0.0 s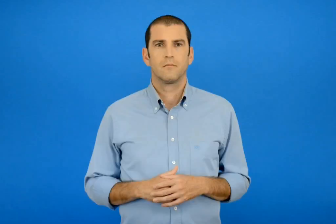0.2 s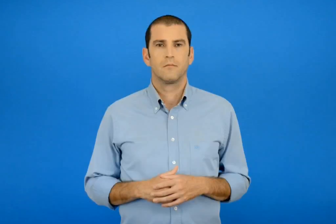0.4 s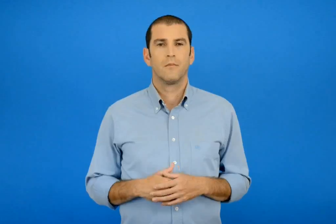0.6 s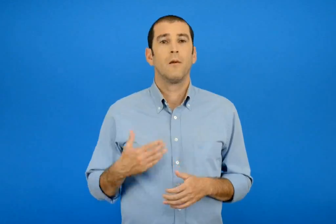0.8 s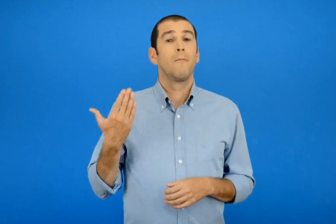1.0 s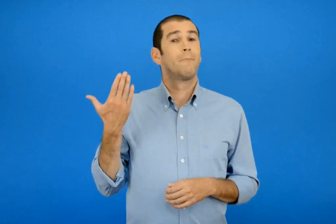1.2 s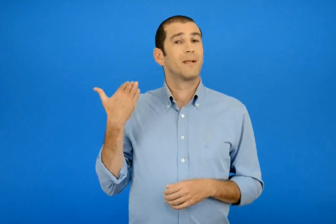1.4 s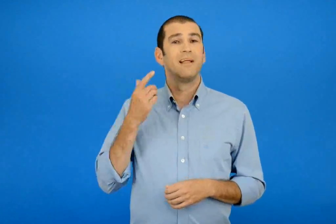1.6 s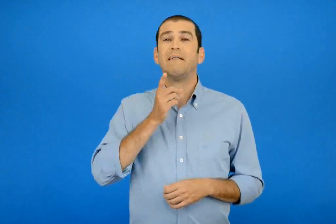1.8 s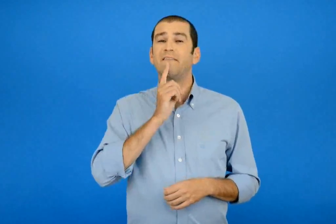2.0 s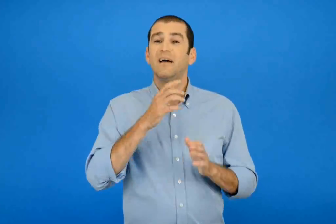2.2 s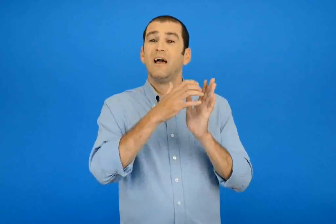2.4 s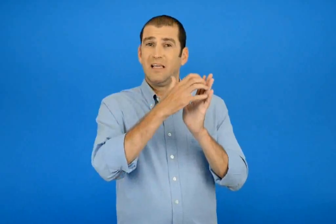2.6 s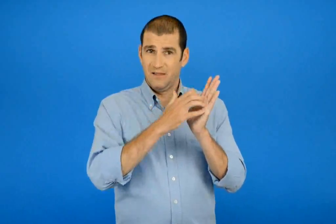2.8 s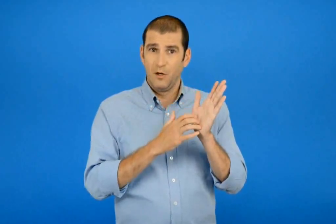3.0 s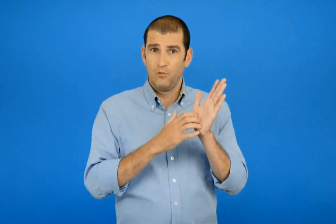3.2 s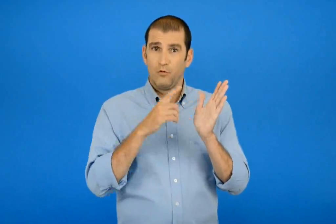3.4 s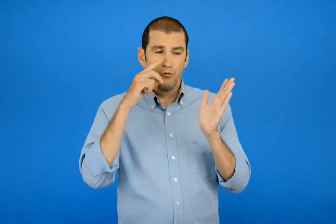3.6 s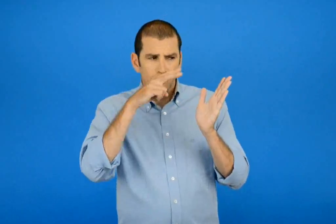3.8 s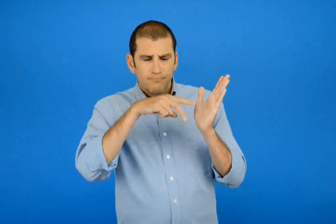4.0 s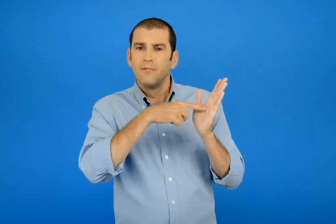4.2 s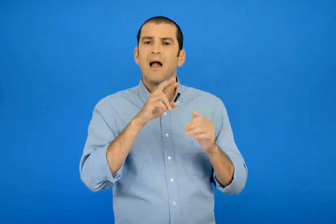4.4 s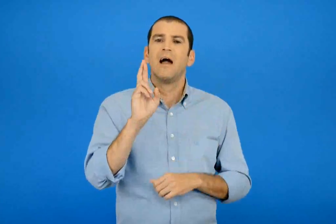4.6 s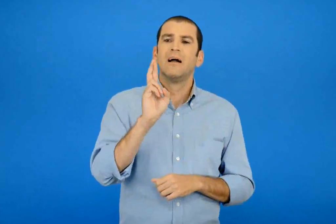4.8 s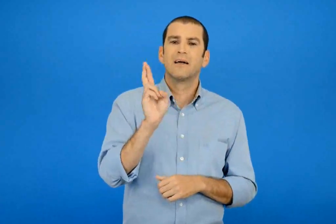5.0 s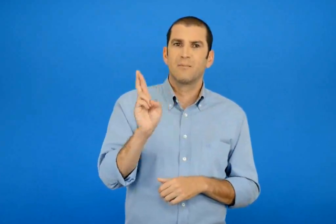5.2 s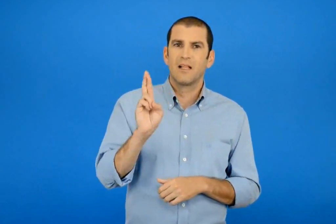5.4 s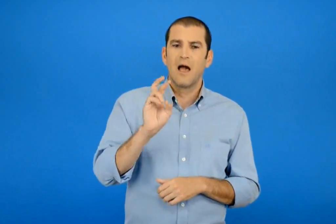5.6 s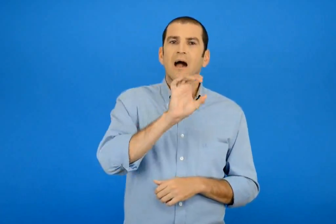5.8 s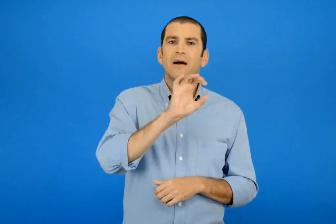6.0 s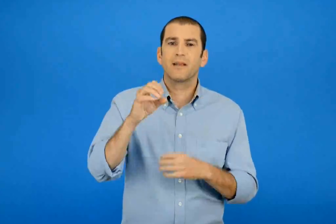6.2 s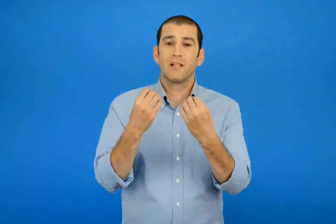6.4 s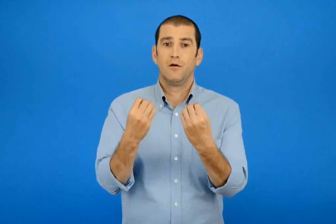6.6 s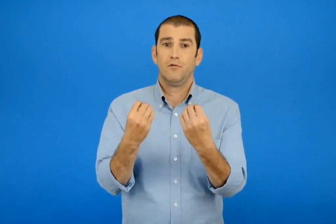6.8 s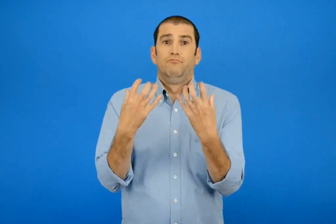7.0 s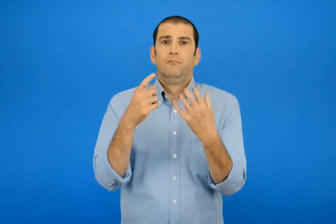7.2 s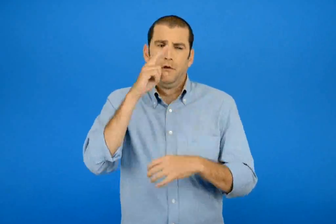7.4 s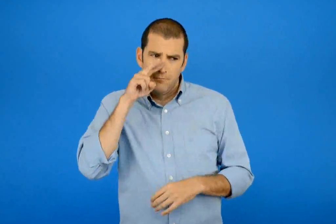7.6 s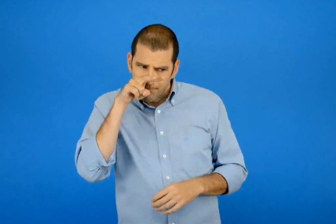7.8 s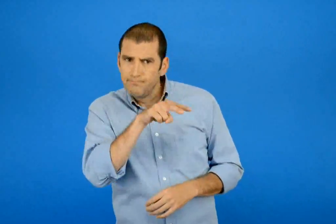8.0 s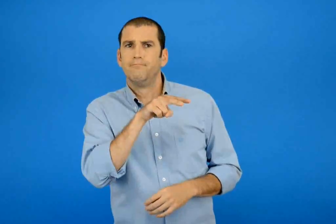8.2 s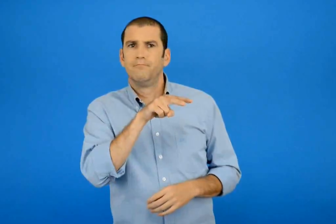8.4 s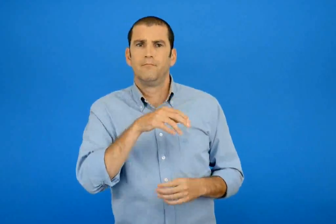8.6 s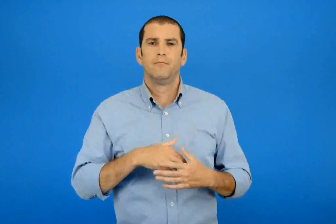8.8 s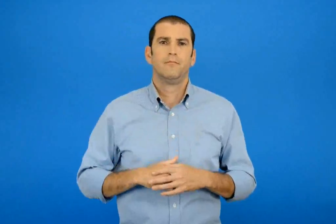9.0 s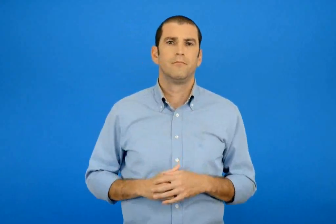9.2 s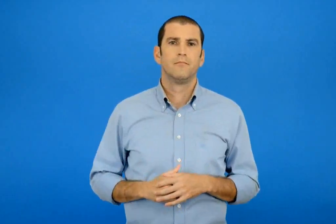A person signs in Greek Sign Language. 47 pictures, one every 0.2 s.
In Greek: πρόσεξε τα ρήματα με τα έντονα γράμματα στο παραπάνω κείμενο
